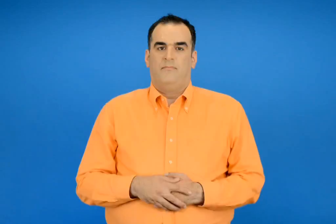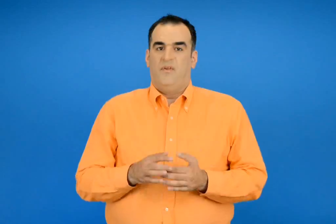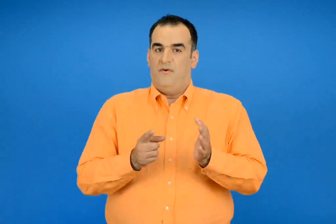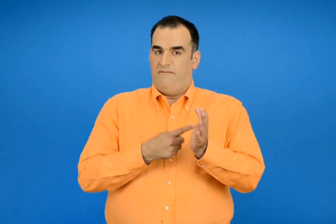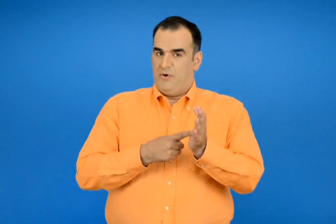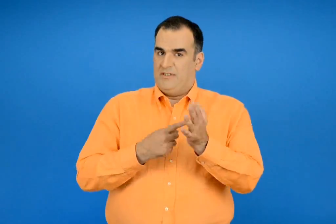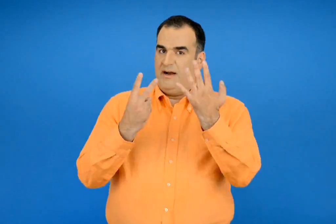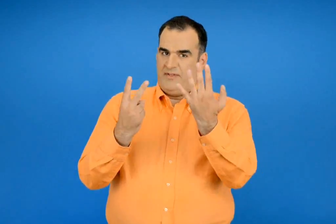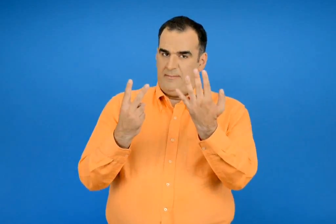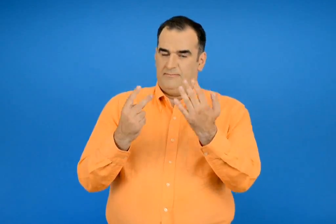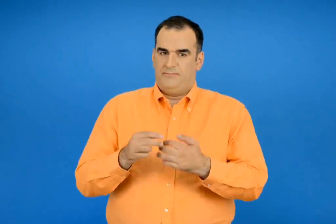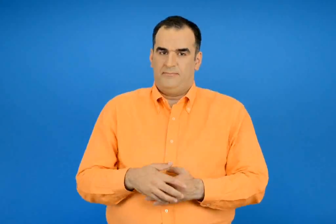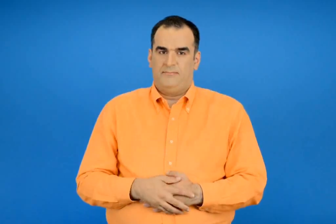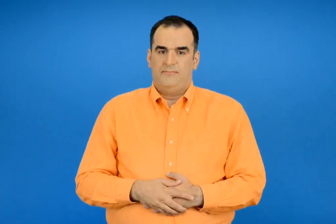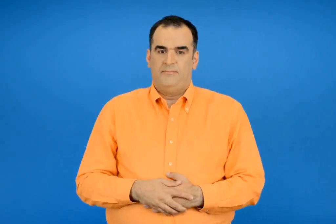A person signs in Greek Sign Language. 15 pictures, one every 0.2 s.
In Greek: φορές το 7
